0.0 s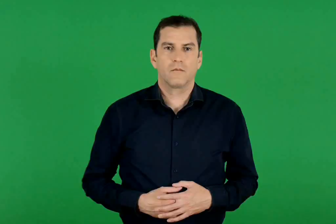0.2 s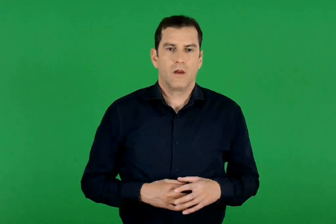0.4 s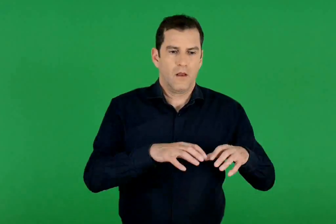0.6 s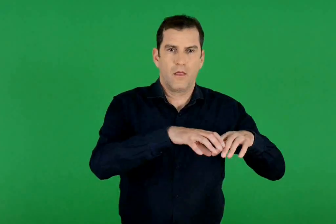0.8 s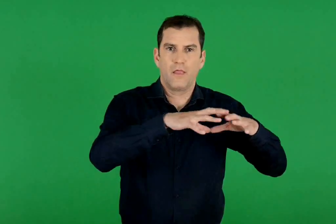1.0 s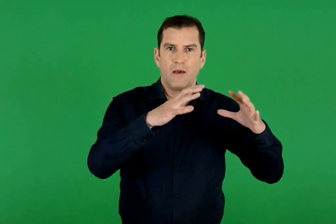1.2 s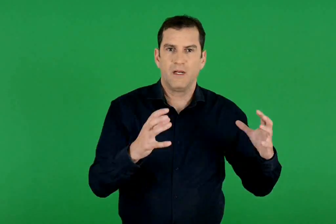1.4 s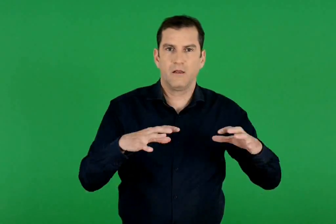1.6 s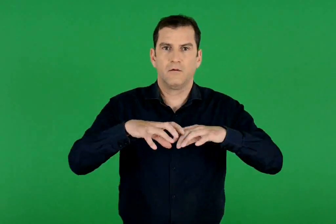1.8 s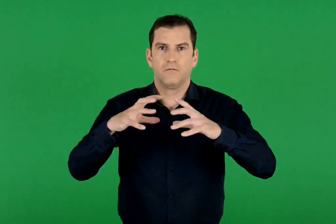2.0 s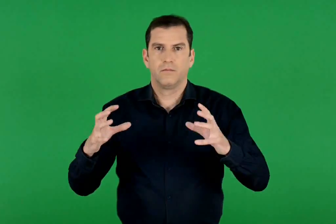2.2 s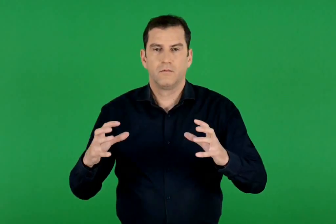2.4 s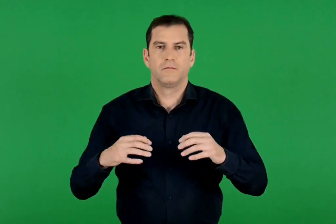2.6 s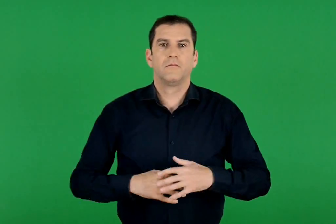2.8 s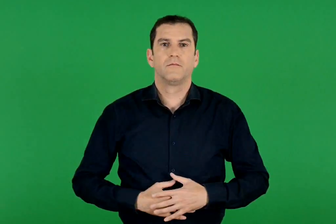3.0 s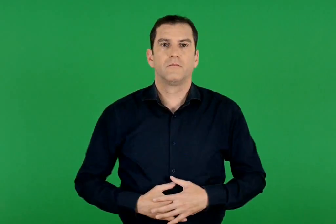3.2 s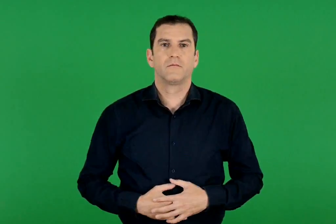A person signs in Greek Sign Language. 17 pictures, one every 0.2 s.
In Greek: θάμνοι
